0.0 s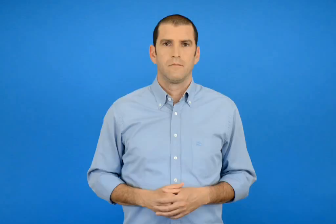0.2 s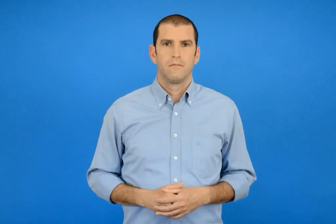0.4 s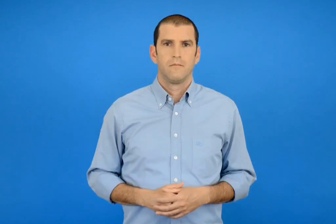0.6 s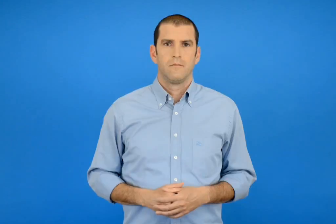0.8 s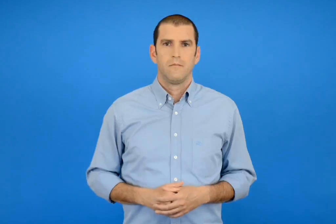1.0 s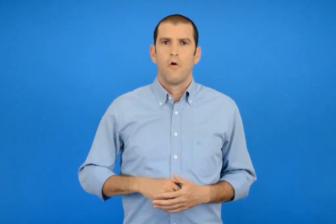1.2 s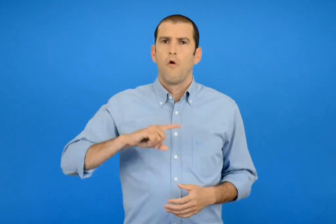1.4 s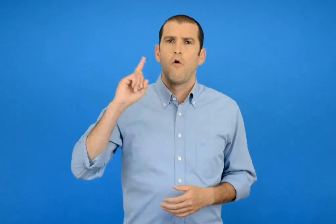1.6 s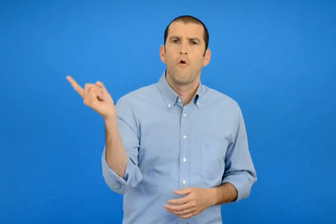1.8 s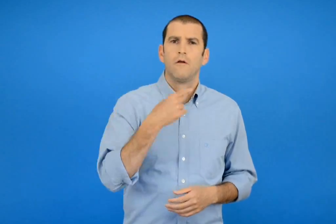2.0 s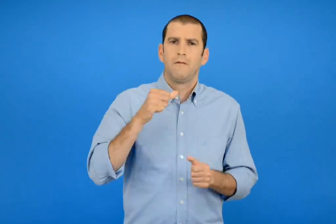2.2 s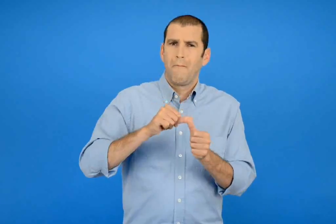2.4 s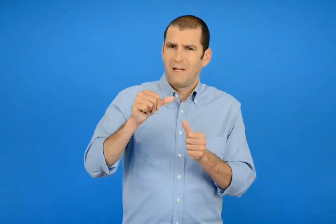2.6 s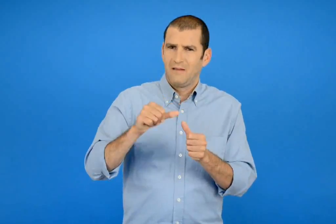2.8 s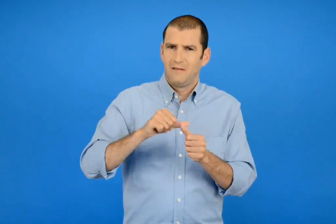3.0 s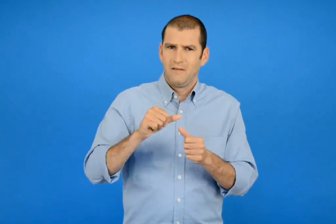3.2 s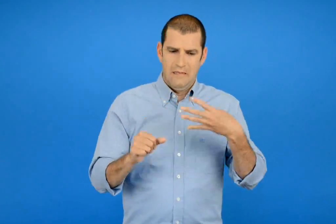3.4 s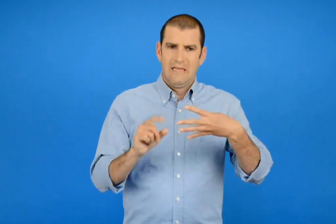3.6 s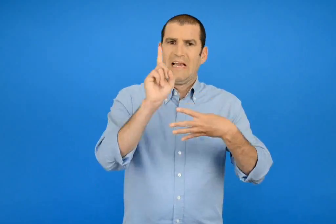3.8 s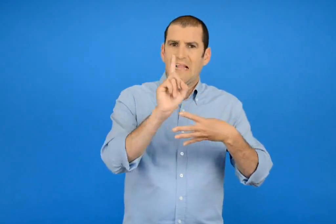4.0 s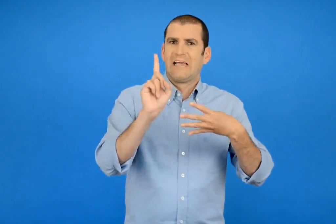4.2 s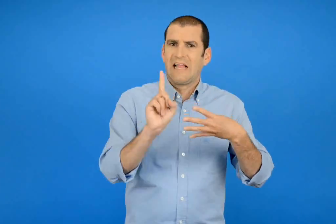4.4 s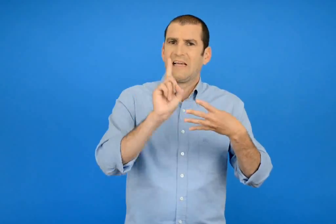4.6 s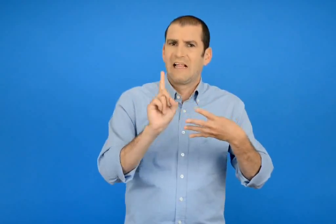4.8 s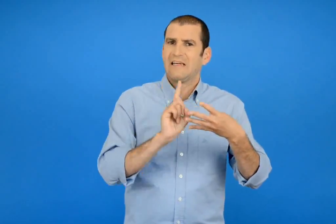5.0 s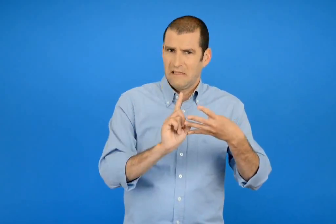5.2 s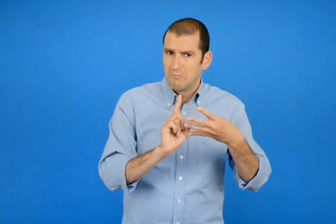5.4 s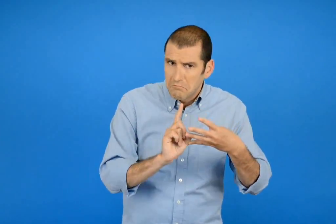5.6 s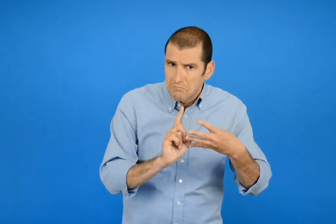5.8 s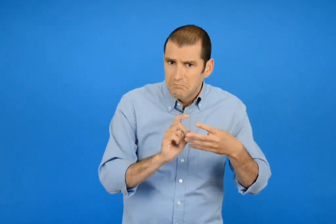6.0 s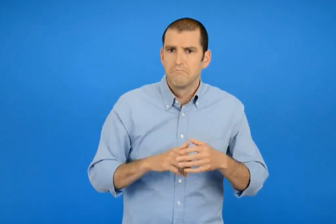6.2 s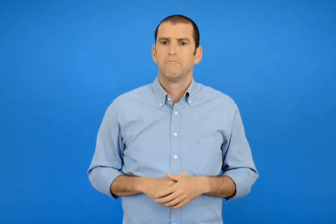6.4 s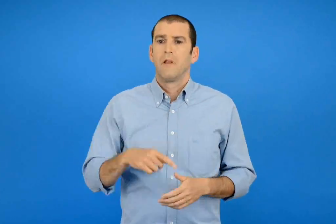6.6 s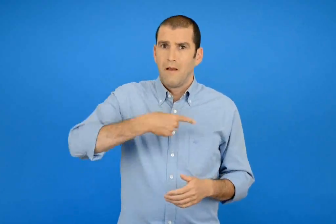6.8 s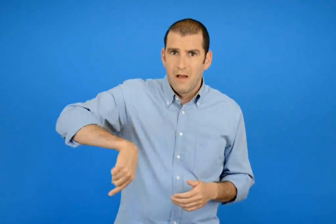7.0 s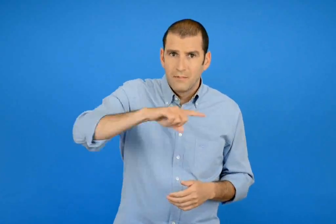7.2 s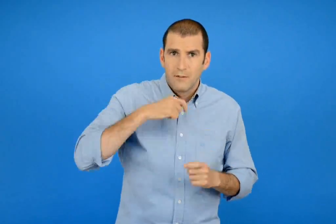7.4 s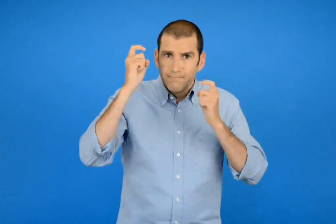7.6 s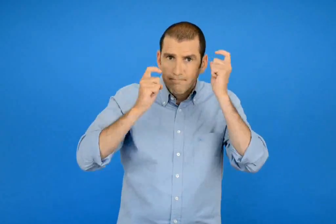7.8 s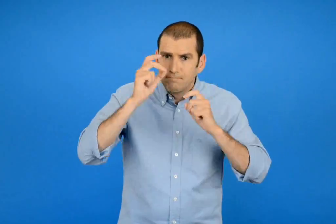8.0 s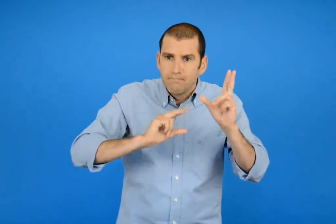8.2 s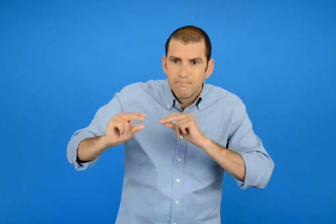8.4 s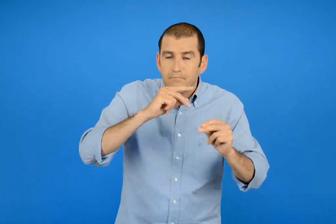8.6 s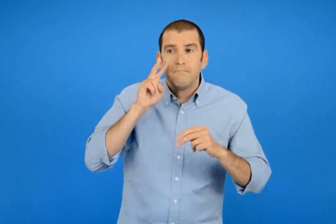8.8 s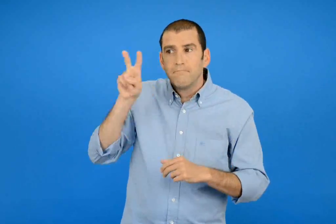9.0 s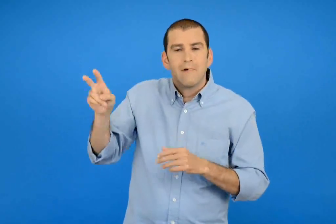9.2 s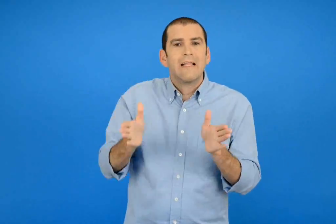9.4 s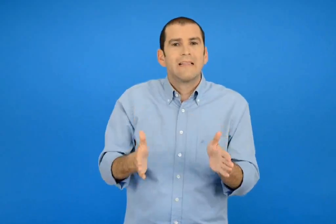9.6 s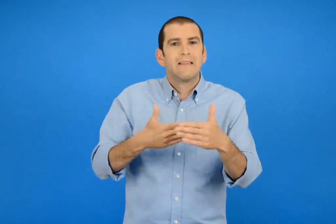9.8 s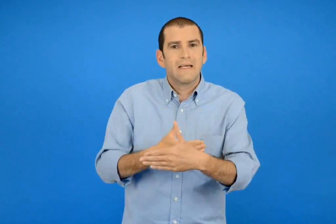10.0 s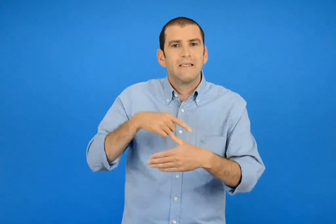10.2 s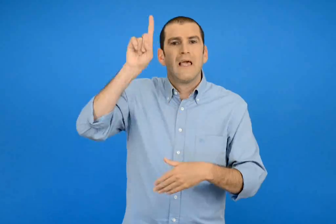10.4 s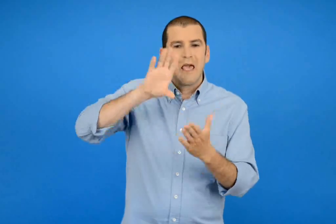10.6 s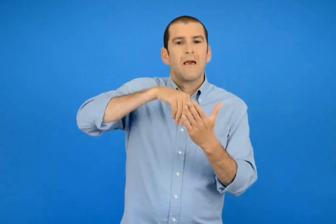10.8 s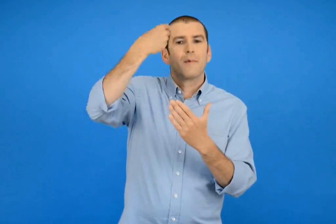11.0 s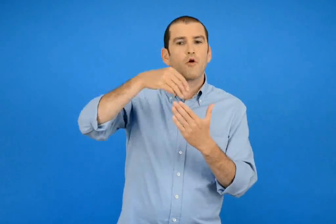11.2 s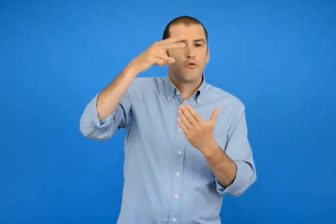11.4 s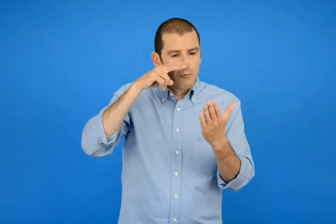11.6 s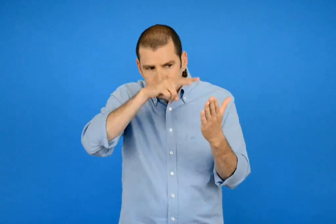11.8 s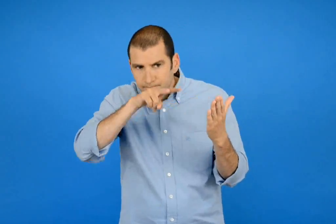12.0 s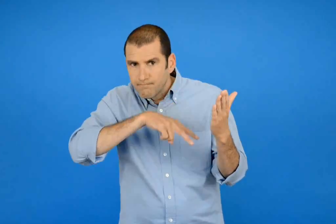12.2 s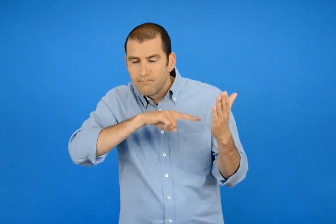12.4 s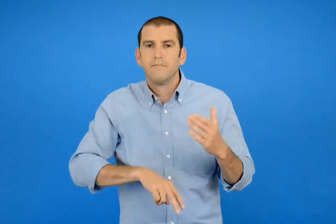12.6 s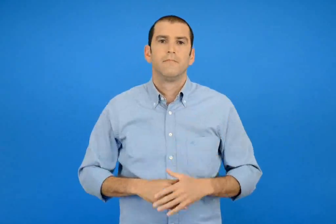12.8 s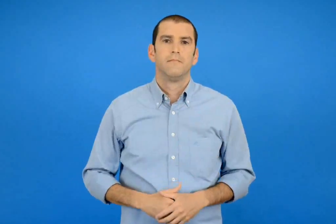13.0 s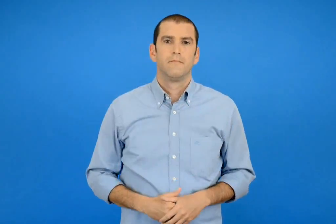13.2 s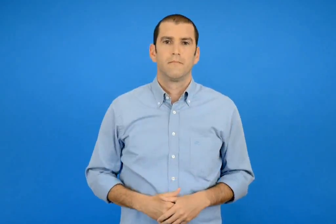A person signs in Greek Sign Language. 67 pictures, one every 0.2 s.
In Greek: όλοι οι μήνες έχουν τέσσερις κυριακές ; ελέγχουμε τις απόψεις μας παρατηρώντας το ημερολόγιο της χρονιάς που έχουμε στην τάξη
